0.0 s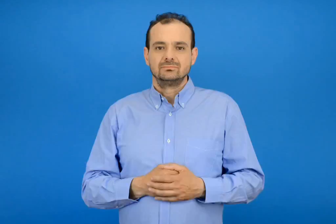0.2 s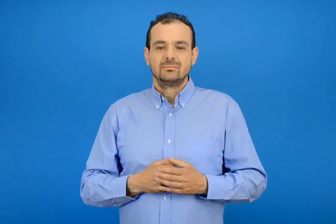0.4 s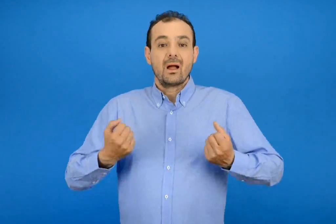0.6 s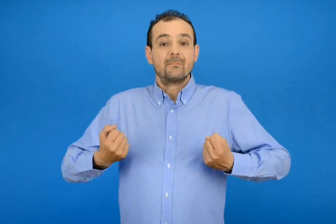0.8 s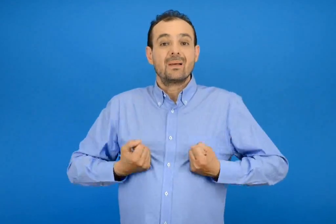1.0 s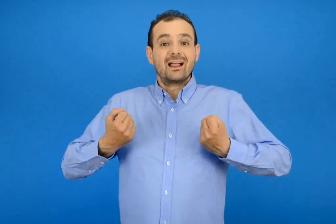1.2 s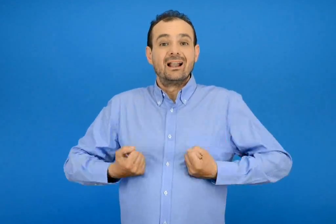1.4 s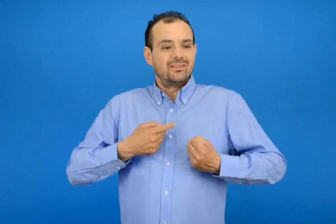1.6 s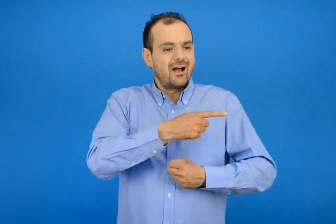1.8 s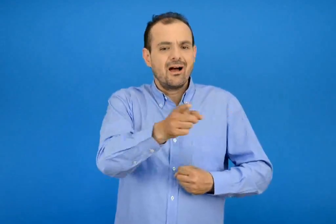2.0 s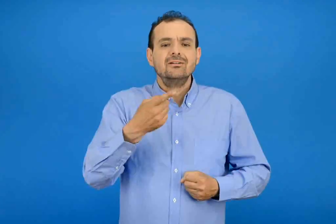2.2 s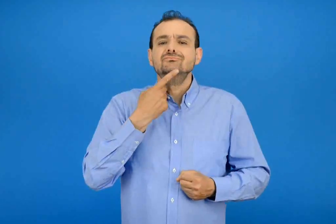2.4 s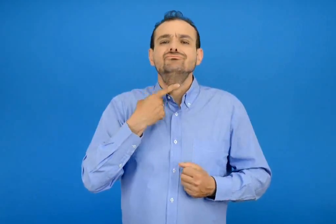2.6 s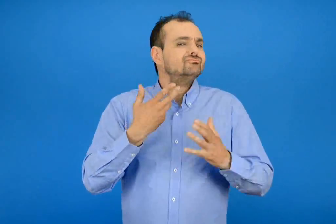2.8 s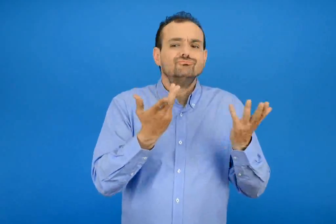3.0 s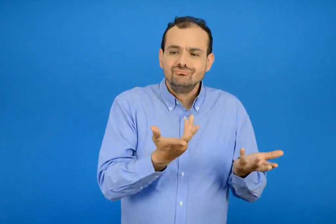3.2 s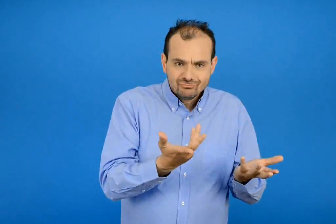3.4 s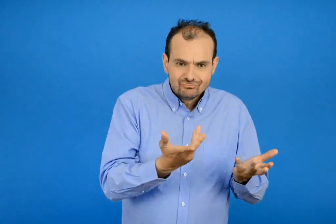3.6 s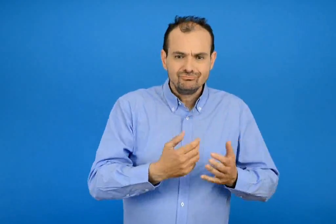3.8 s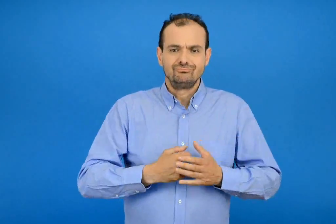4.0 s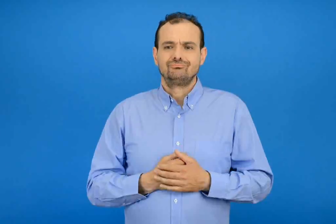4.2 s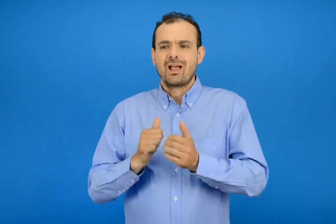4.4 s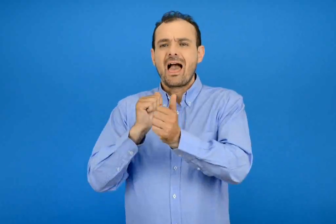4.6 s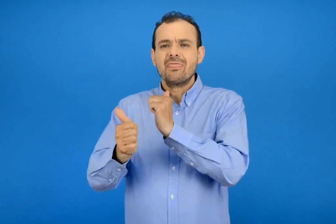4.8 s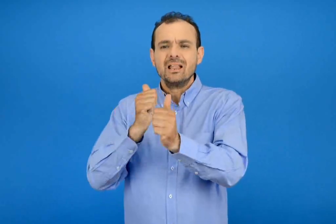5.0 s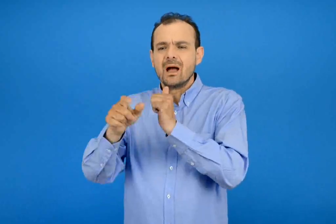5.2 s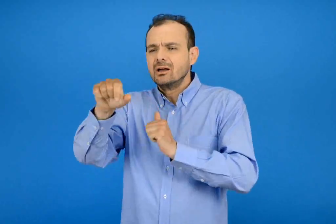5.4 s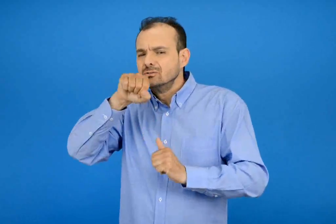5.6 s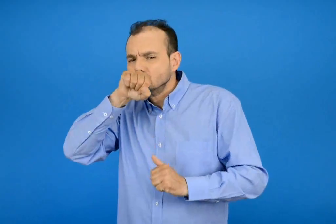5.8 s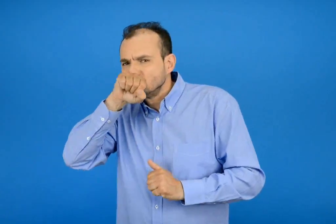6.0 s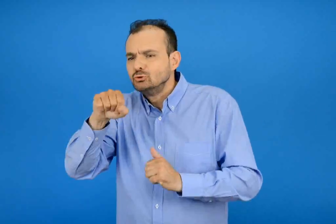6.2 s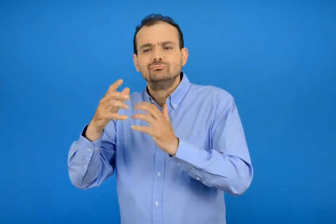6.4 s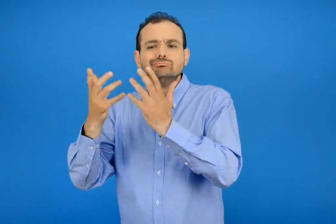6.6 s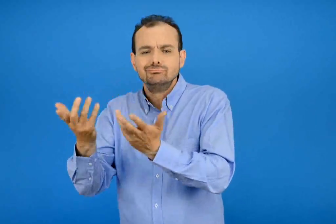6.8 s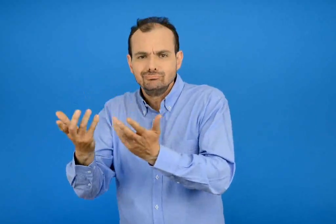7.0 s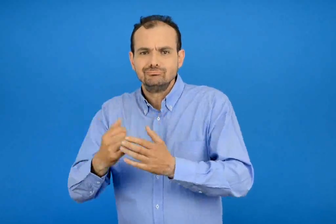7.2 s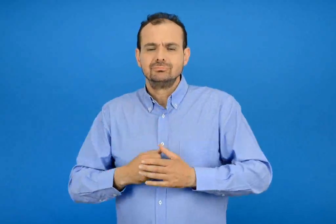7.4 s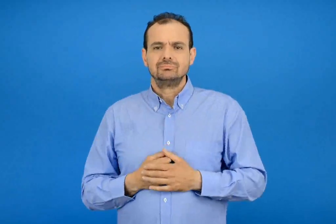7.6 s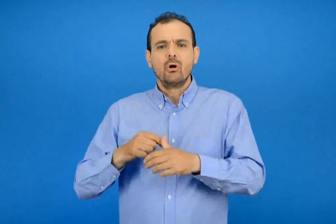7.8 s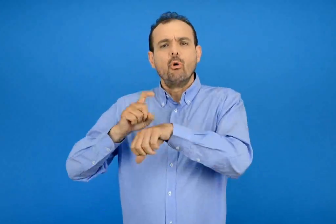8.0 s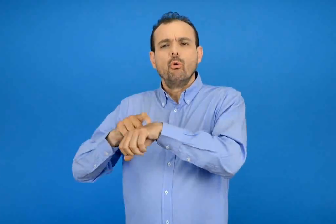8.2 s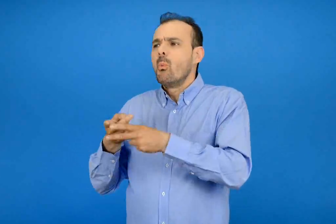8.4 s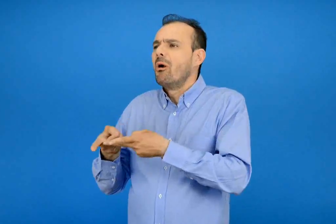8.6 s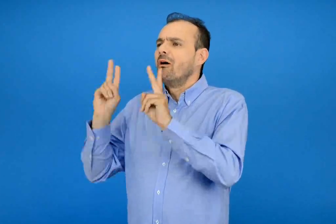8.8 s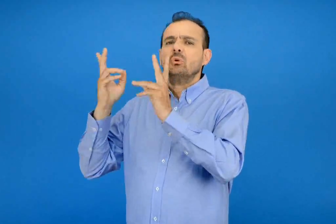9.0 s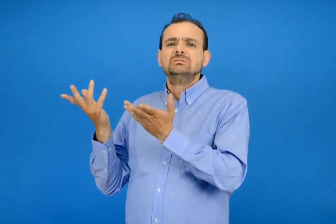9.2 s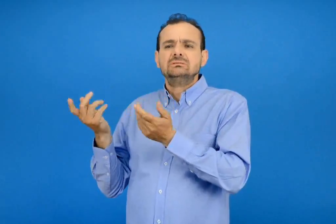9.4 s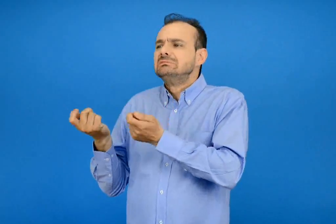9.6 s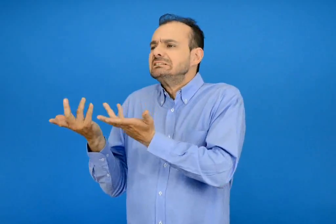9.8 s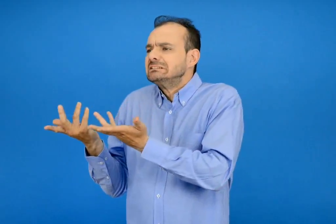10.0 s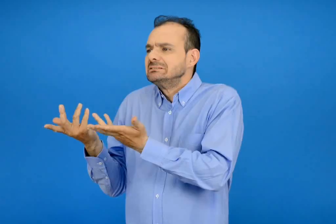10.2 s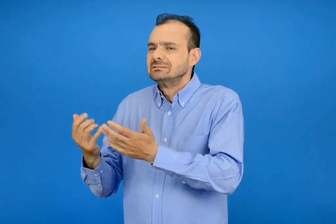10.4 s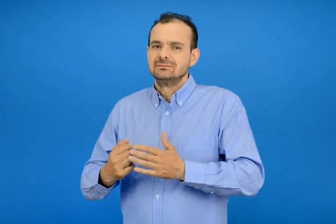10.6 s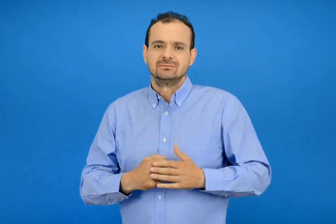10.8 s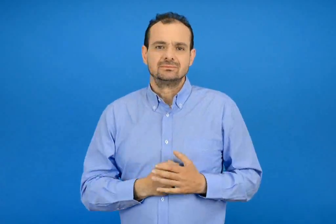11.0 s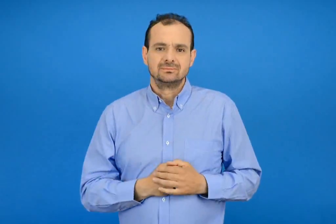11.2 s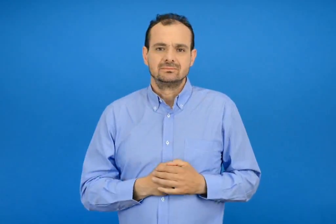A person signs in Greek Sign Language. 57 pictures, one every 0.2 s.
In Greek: ποια παιχνίδια σας αρέσουν ποια αθλήματα αγαπάτε τι σας αρέσει να κάνετε στον ελεύθερο σας χρόνο
